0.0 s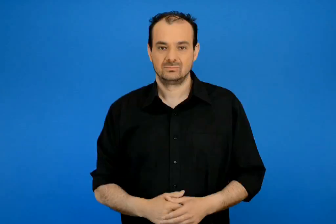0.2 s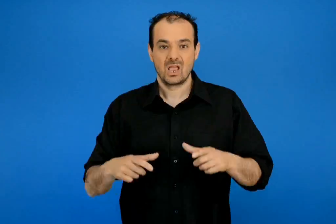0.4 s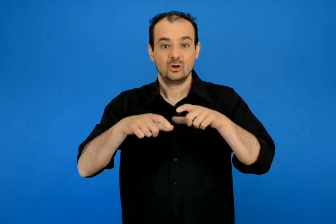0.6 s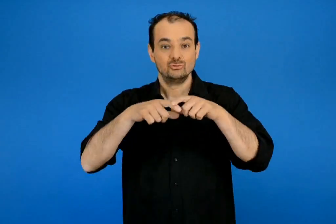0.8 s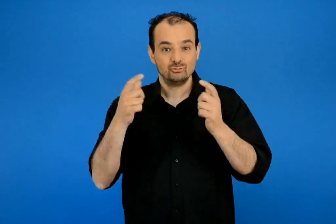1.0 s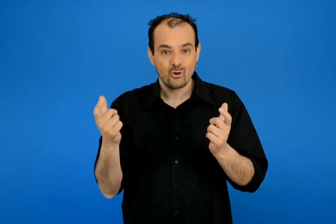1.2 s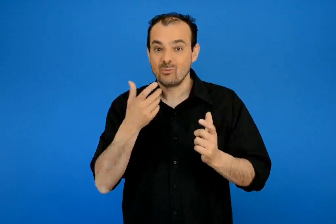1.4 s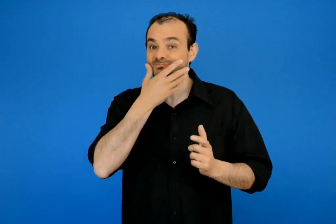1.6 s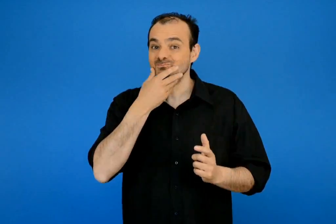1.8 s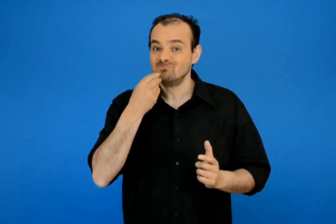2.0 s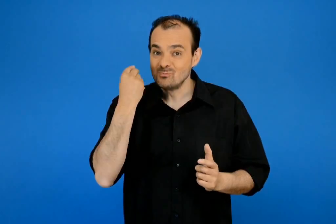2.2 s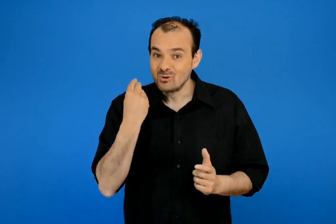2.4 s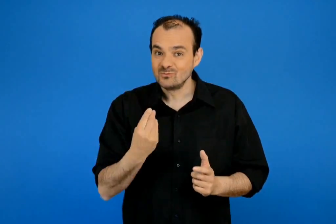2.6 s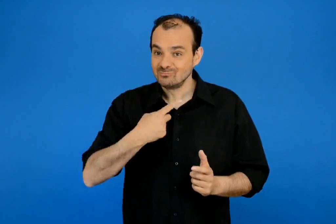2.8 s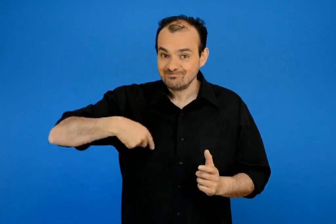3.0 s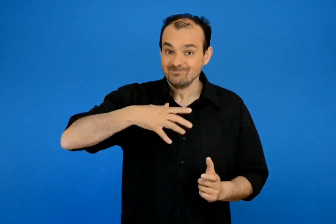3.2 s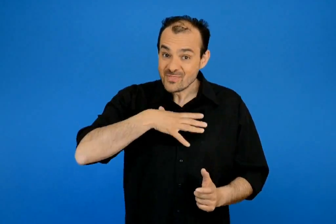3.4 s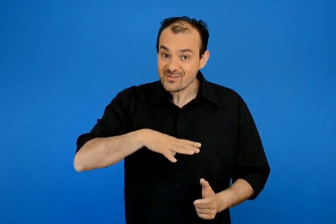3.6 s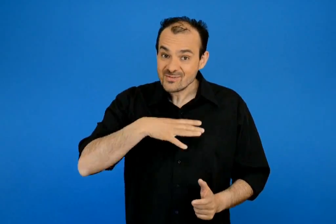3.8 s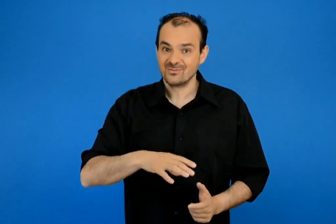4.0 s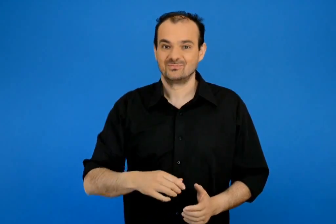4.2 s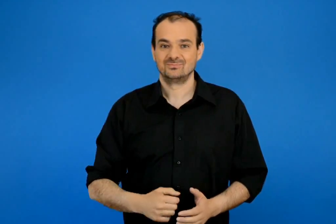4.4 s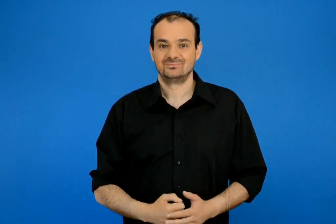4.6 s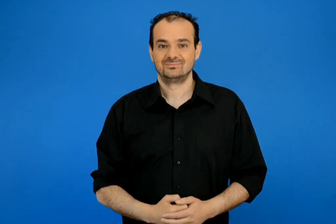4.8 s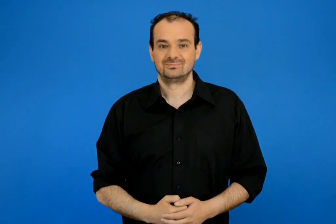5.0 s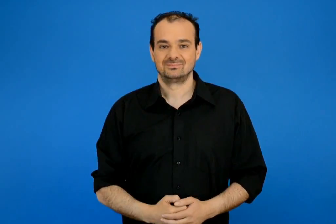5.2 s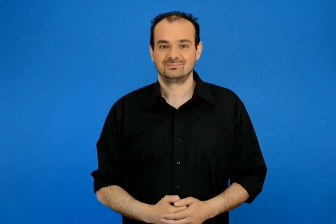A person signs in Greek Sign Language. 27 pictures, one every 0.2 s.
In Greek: θέλουμε εάν όμορφο σχολείο
